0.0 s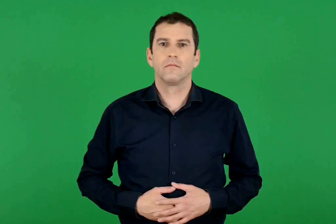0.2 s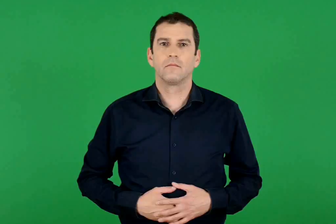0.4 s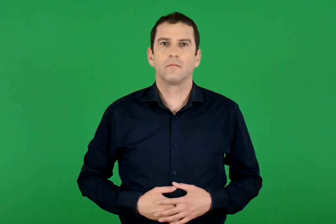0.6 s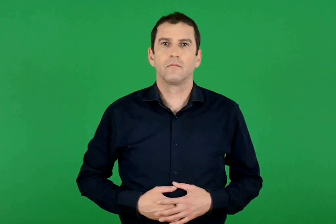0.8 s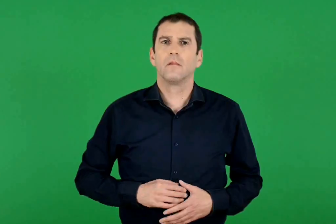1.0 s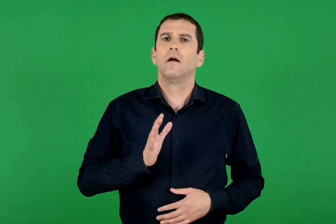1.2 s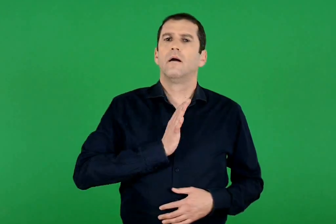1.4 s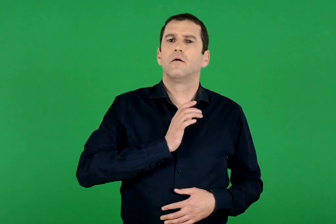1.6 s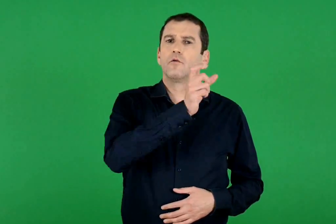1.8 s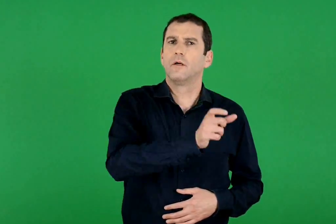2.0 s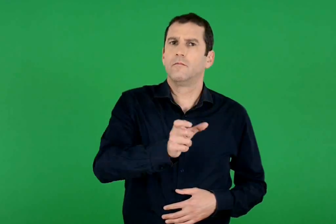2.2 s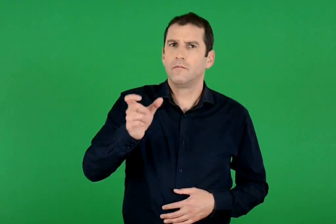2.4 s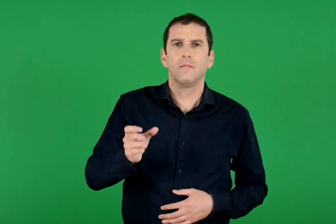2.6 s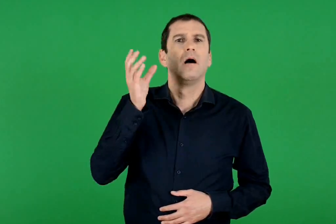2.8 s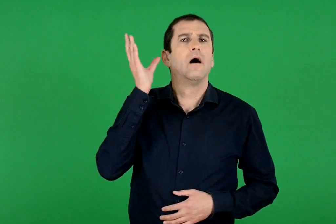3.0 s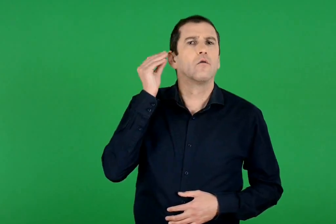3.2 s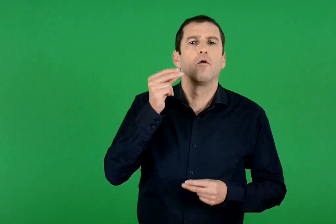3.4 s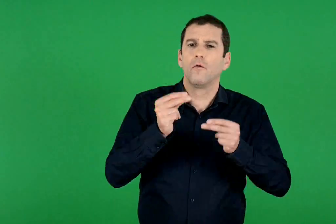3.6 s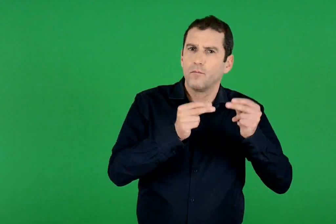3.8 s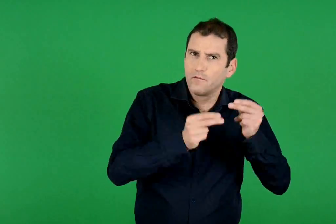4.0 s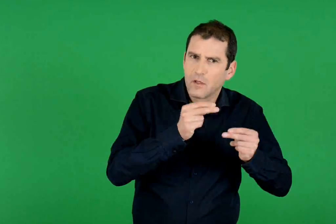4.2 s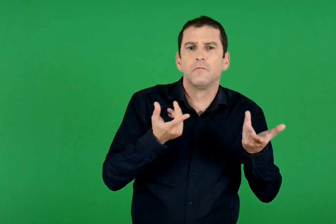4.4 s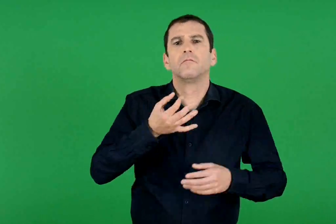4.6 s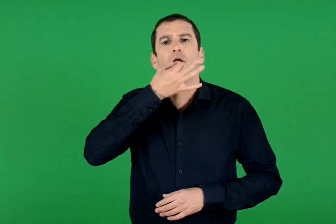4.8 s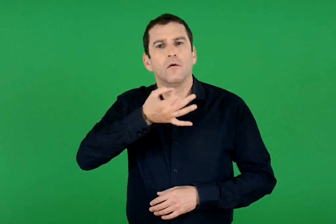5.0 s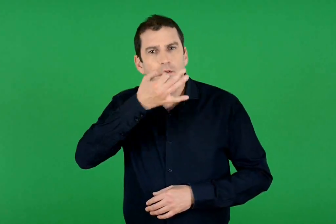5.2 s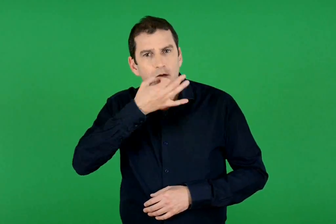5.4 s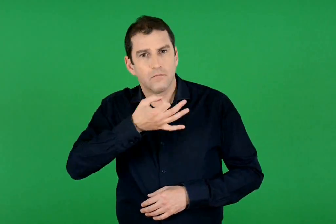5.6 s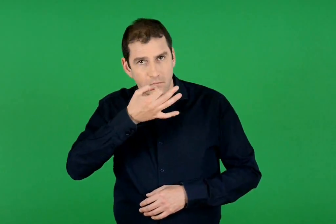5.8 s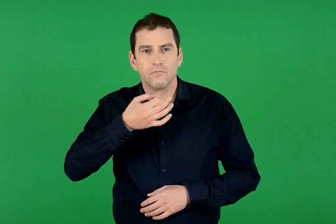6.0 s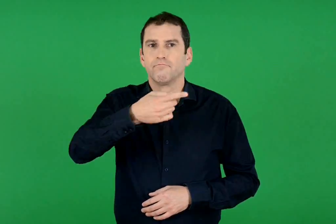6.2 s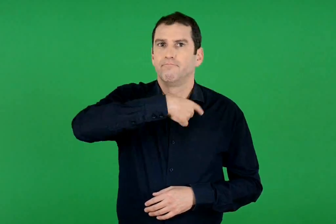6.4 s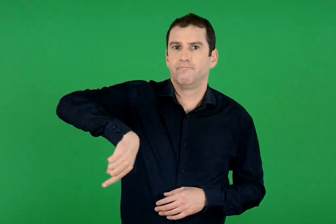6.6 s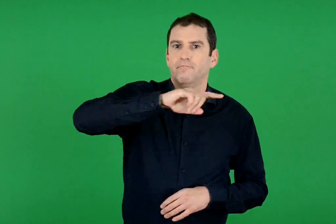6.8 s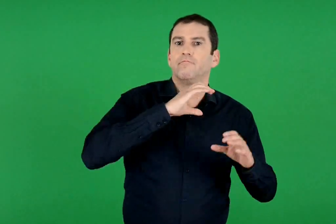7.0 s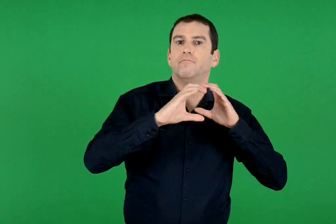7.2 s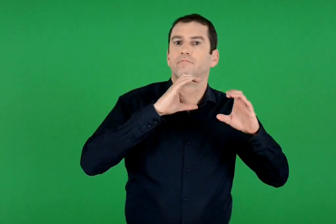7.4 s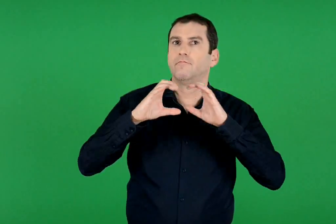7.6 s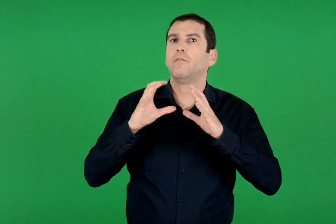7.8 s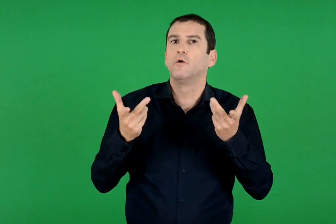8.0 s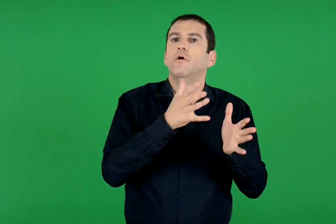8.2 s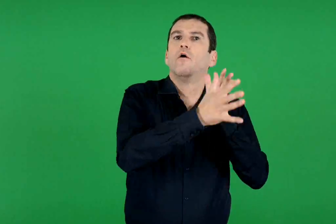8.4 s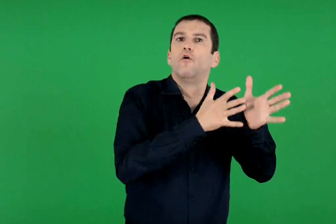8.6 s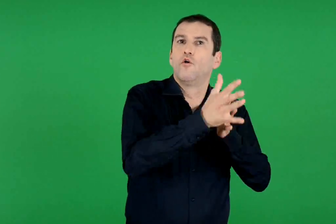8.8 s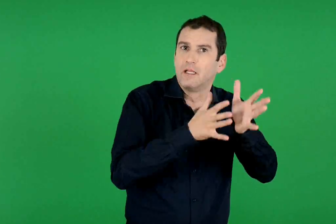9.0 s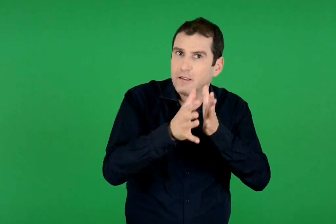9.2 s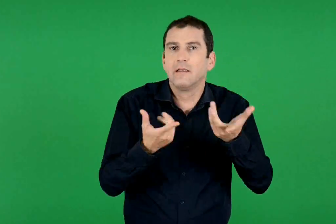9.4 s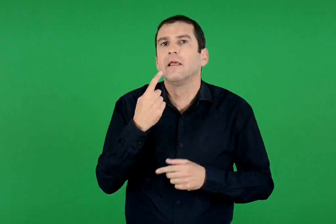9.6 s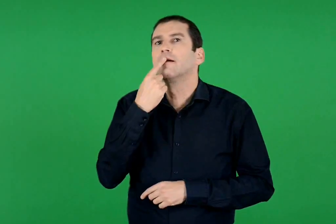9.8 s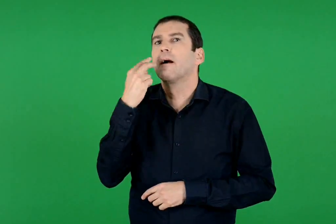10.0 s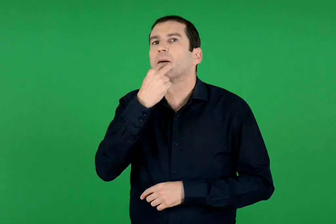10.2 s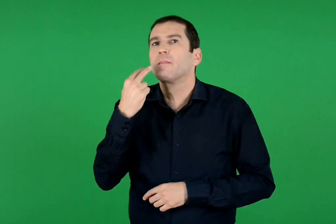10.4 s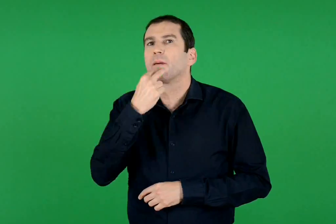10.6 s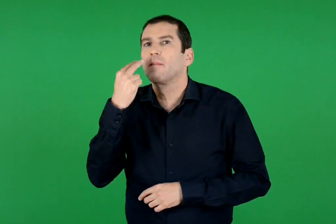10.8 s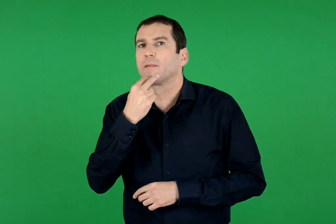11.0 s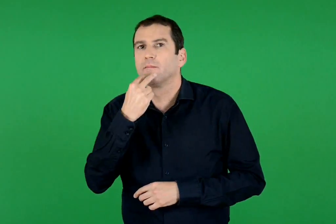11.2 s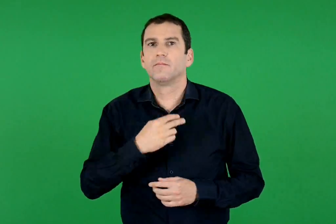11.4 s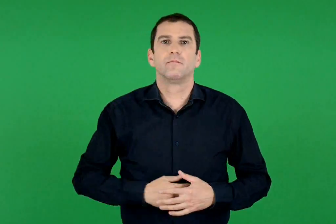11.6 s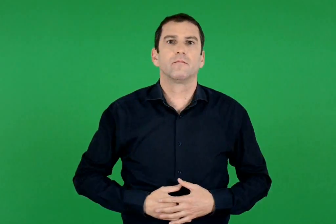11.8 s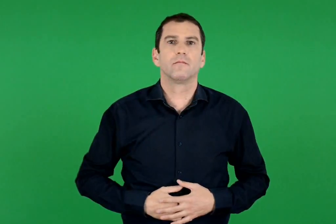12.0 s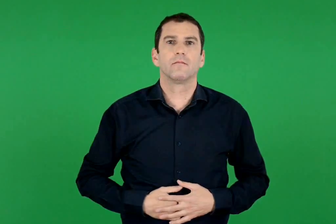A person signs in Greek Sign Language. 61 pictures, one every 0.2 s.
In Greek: τα άτομα που έχουν προβλήματα στην ακοή και στην ομιλία επικοινωνούν μαζί μας με τη νοηματική γλώσσα και διαβάζοντας τα χείλη μας
